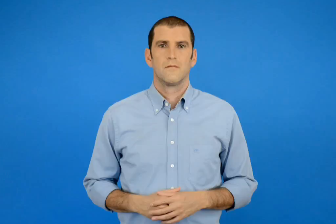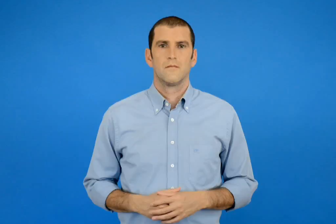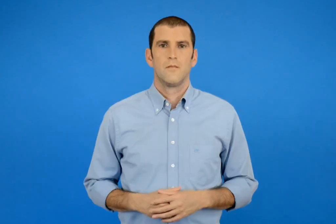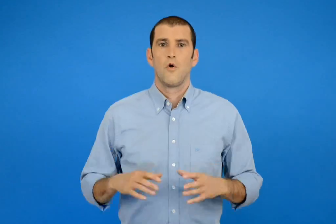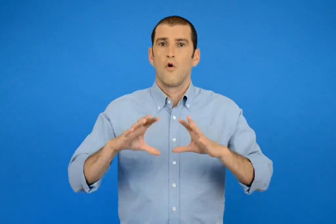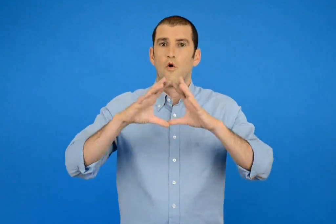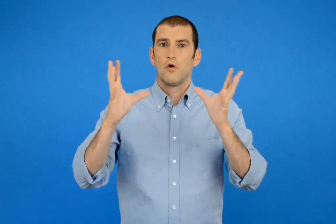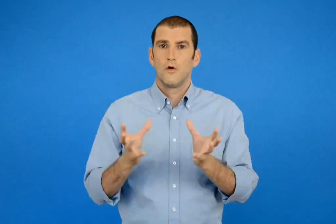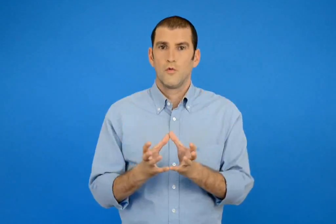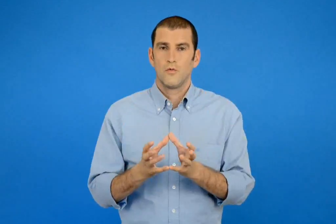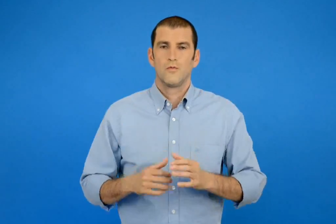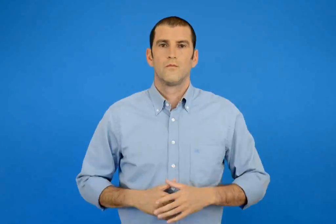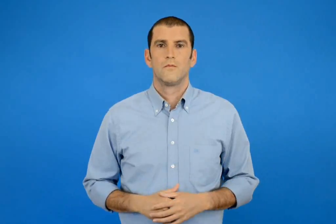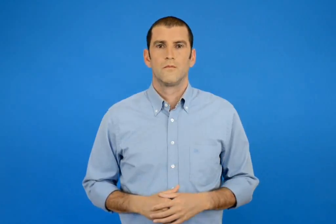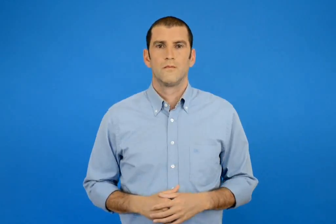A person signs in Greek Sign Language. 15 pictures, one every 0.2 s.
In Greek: ολόκληρο
